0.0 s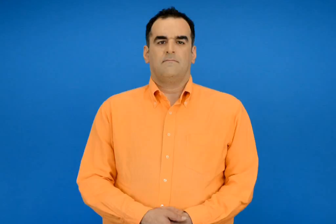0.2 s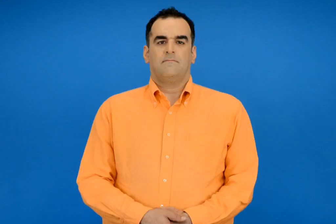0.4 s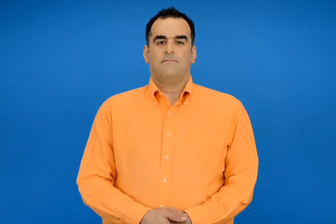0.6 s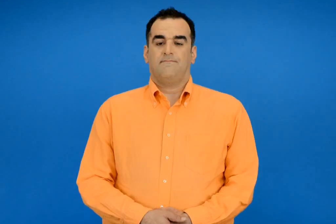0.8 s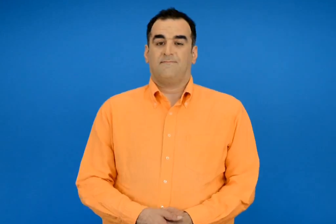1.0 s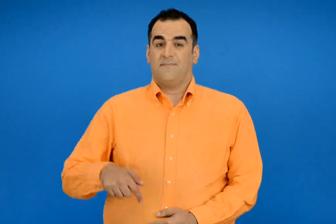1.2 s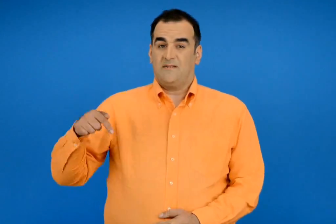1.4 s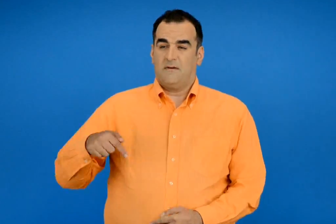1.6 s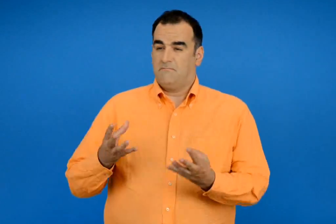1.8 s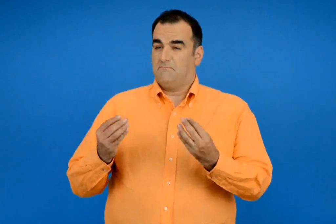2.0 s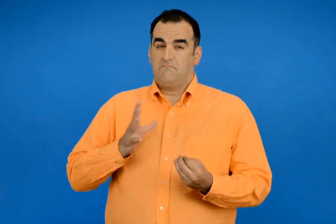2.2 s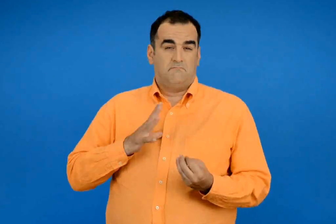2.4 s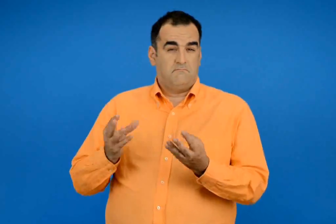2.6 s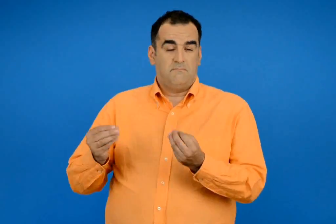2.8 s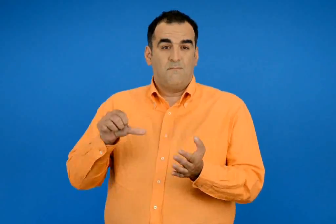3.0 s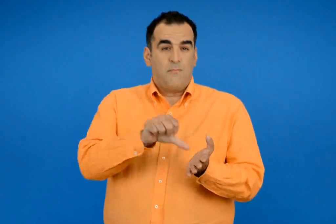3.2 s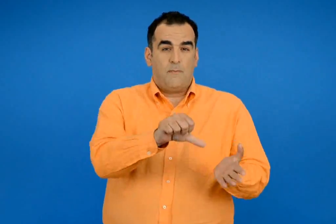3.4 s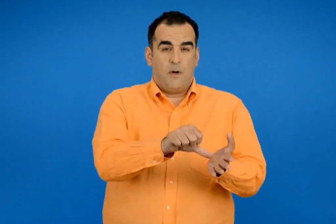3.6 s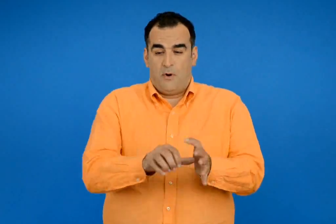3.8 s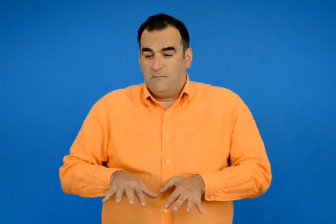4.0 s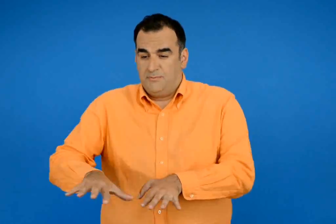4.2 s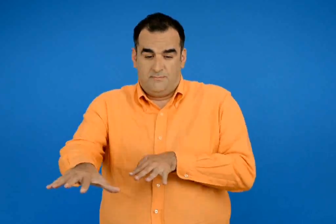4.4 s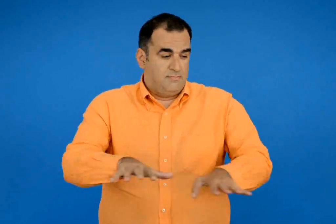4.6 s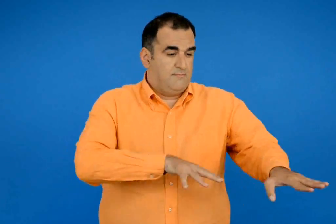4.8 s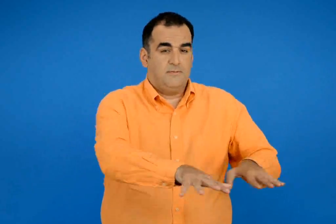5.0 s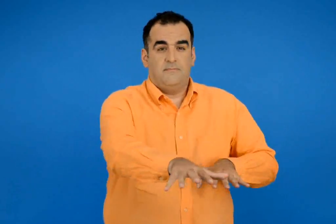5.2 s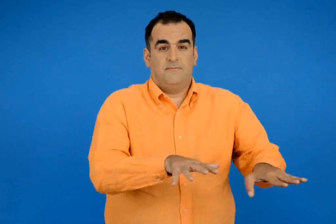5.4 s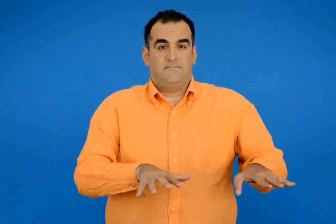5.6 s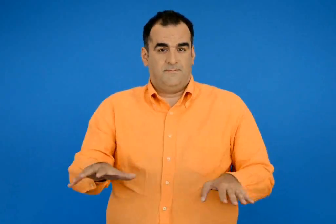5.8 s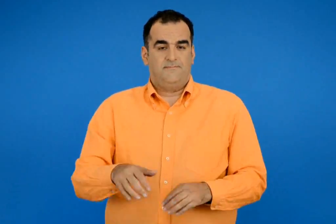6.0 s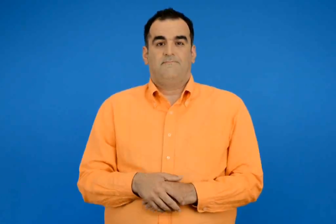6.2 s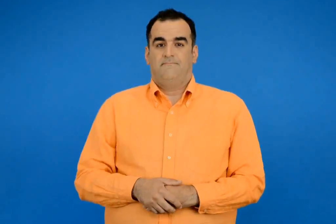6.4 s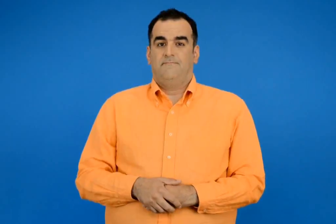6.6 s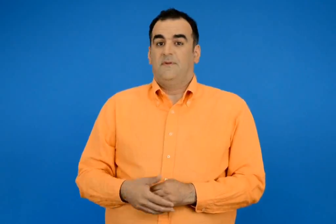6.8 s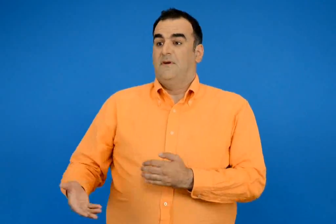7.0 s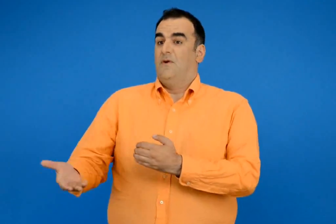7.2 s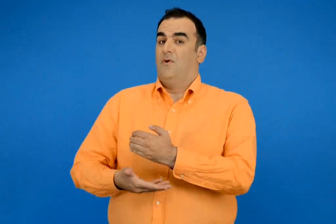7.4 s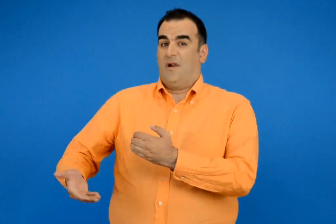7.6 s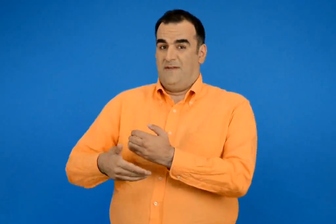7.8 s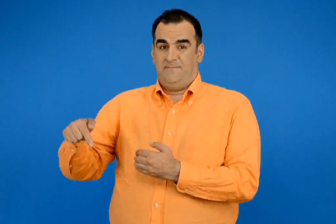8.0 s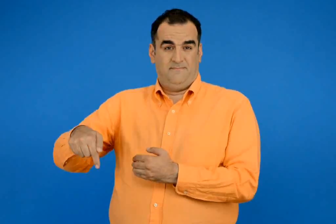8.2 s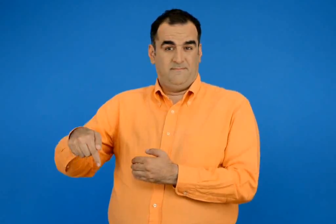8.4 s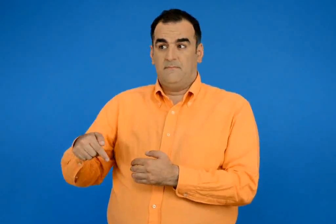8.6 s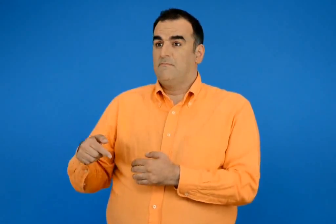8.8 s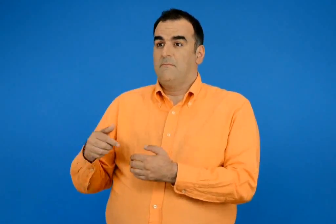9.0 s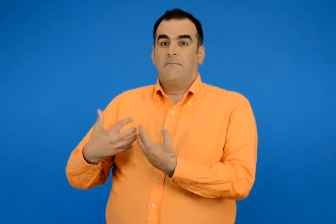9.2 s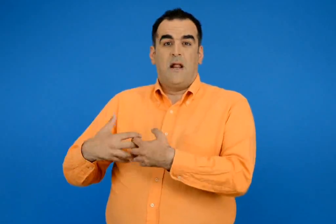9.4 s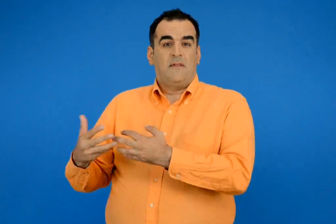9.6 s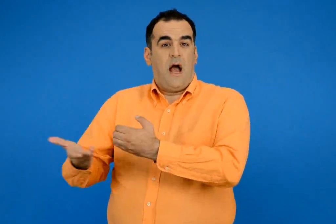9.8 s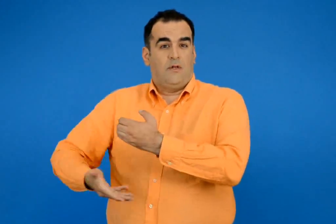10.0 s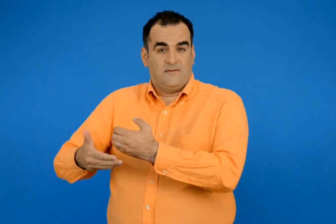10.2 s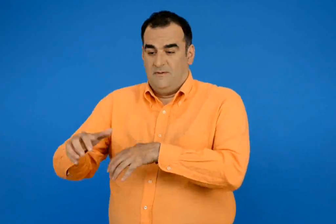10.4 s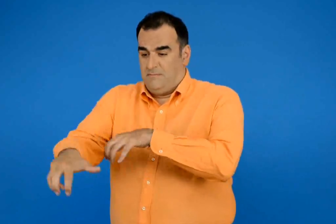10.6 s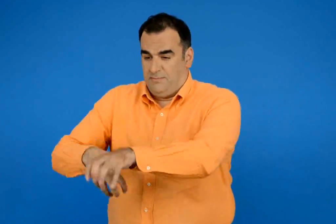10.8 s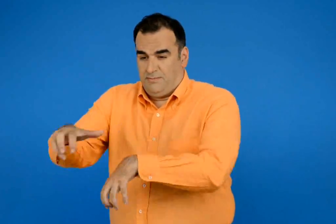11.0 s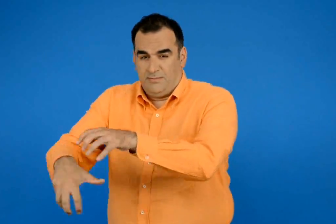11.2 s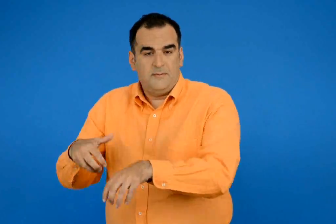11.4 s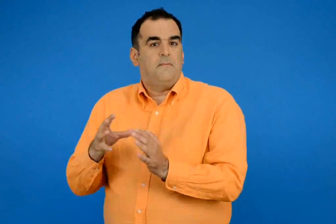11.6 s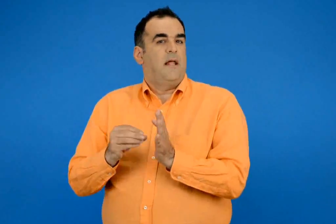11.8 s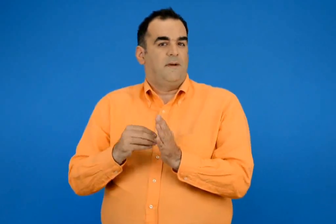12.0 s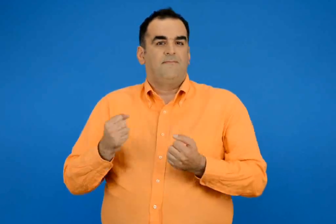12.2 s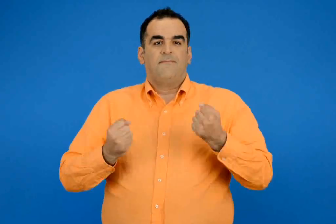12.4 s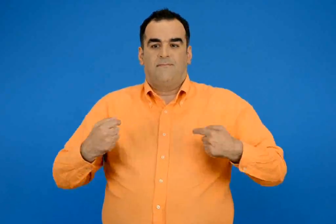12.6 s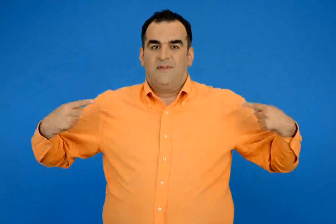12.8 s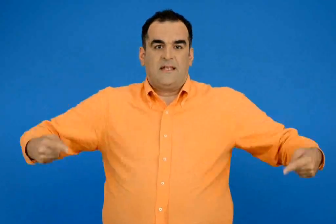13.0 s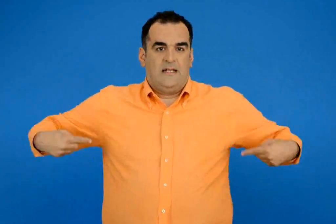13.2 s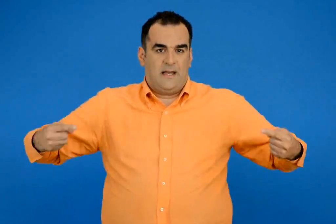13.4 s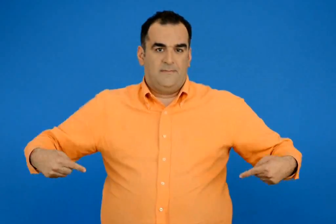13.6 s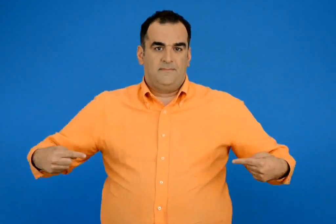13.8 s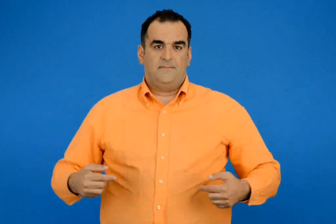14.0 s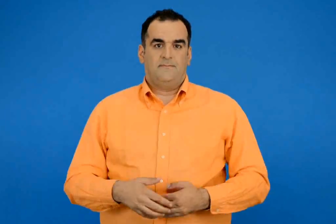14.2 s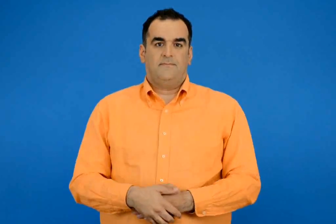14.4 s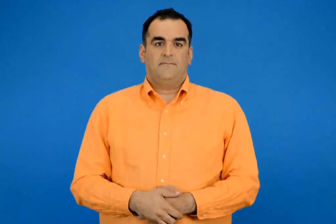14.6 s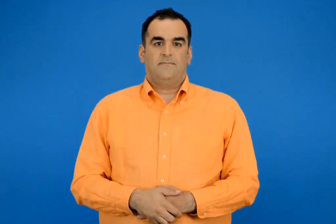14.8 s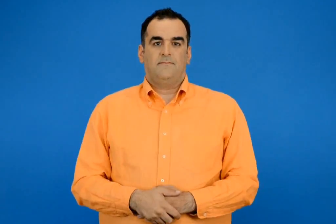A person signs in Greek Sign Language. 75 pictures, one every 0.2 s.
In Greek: σήμερα οι περισσότεροι άνθρωποι ζουν στις πόλεις αρκετοί όμως συνεχίζουν να καλλιεργούν τη γη με γεωργικά μηχανήματα όπως τα τρακτέρ
